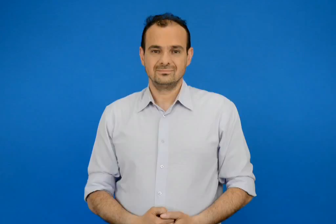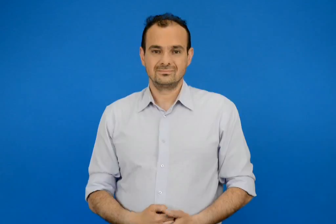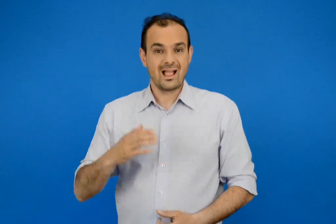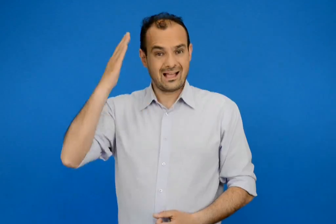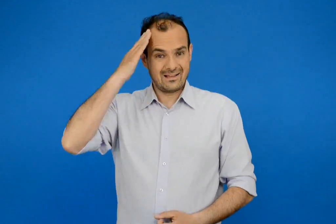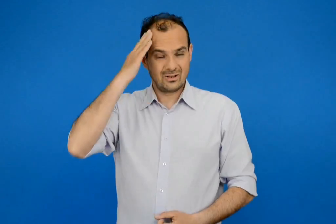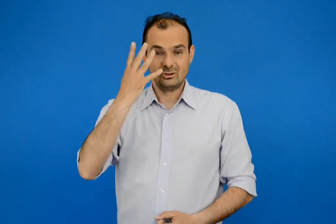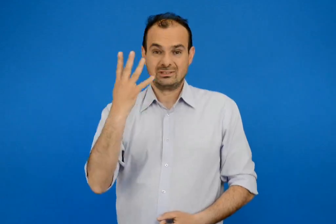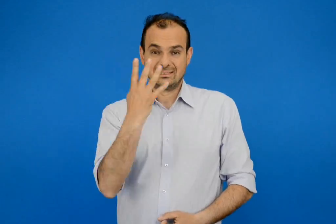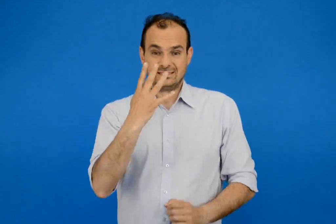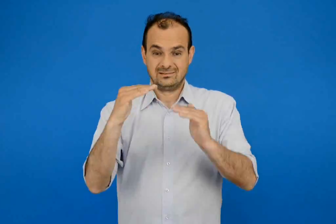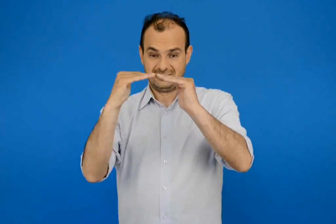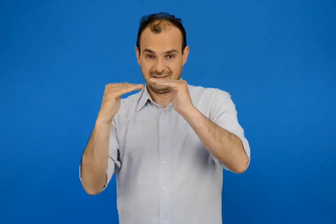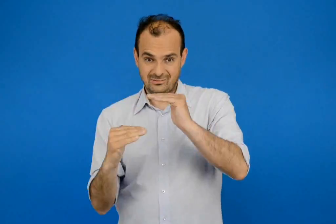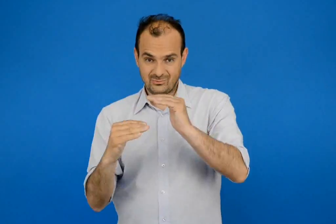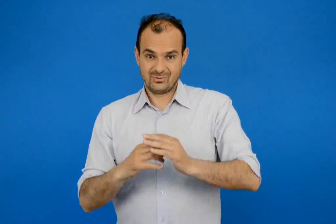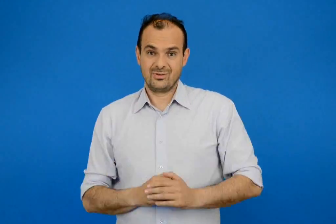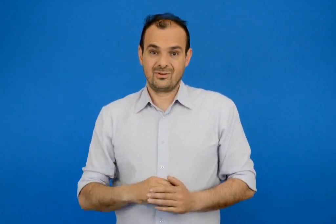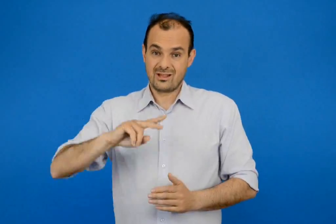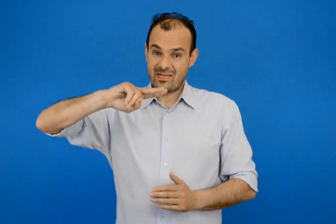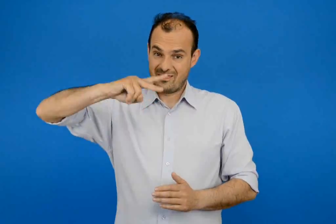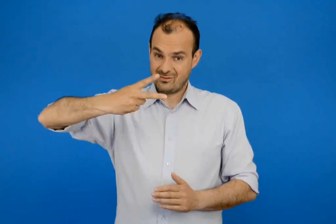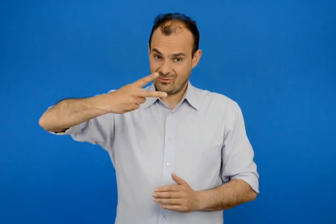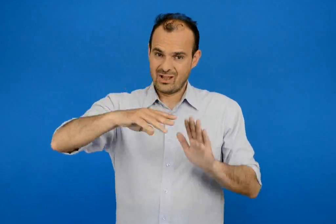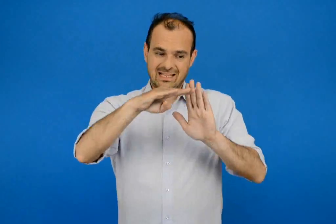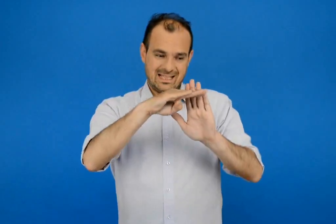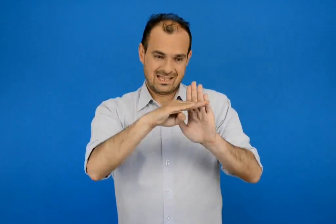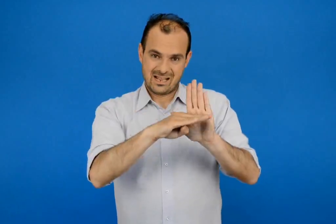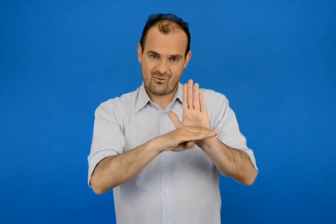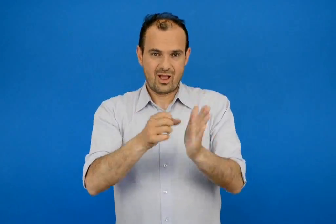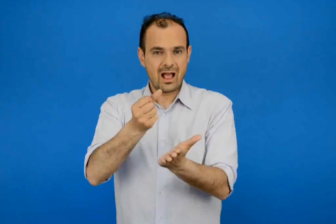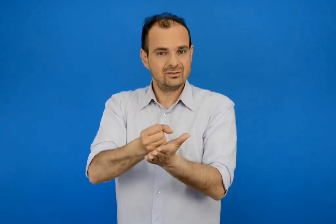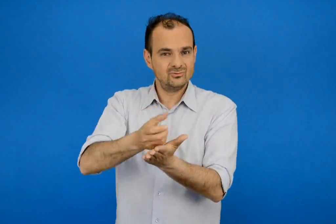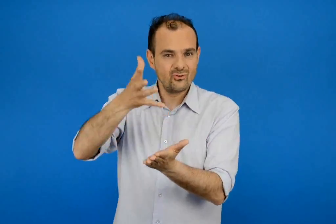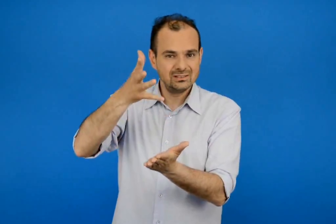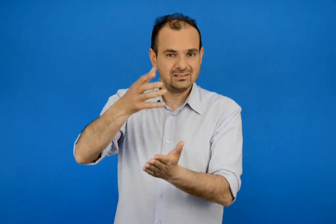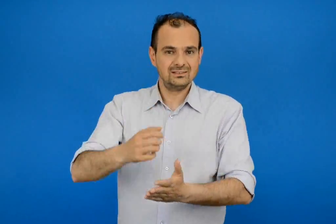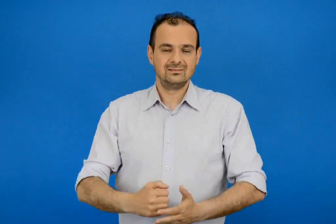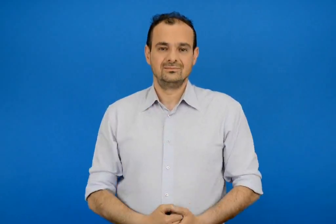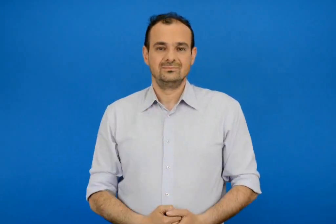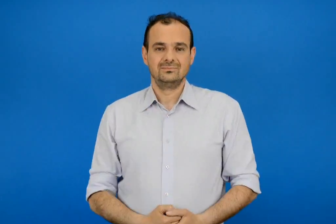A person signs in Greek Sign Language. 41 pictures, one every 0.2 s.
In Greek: κεφάλαιο 44ο 2ο κριτήριο αξιολόγησης
